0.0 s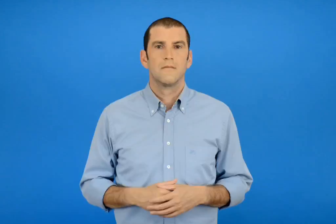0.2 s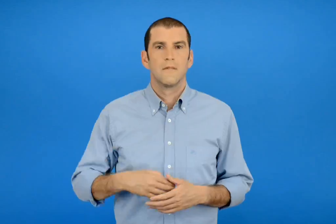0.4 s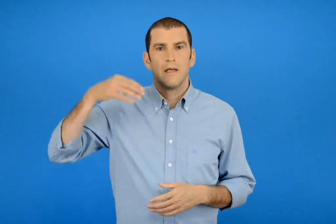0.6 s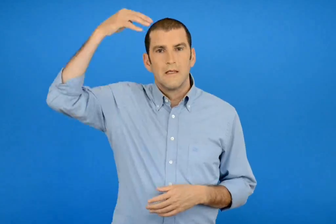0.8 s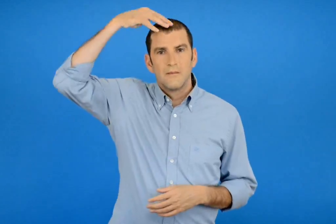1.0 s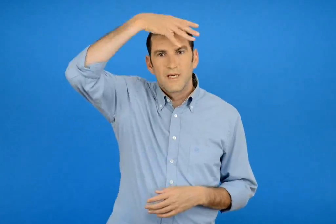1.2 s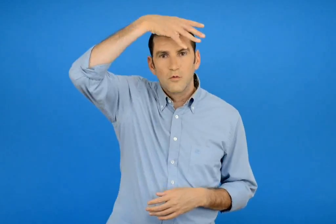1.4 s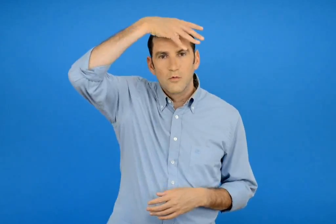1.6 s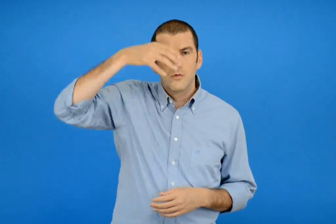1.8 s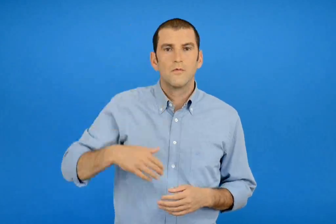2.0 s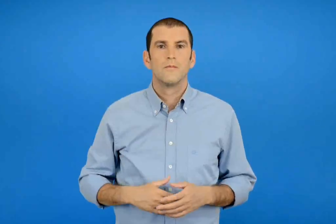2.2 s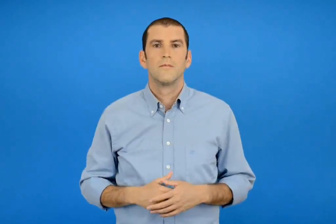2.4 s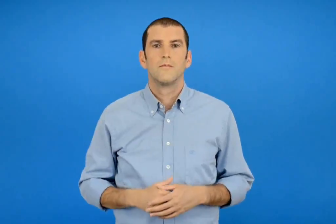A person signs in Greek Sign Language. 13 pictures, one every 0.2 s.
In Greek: ο σπύρος
